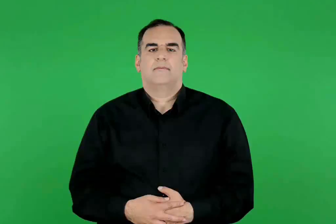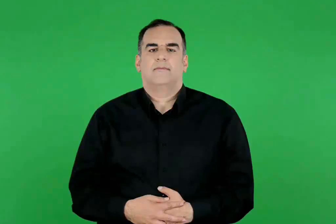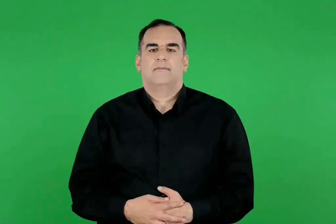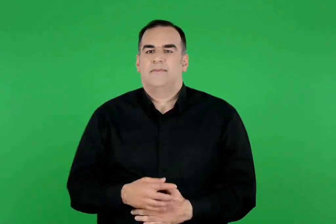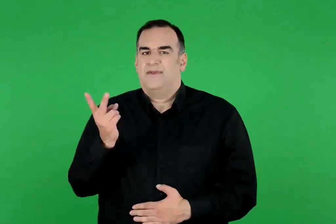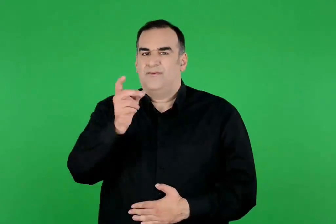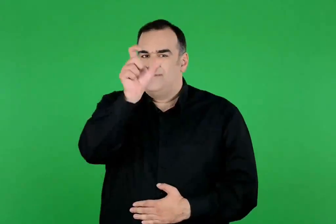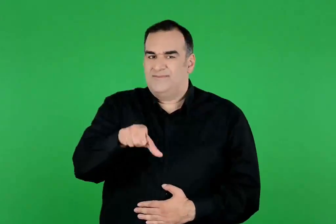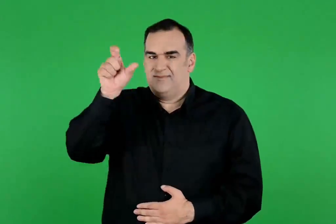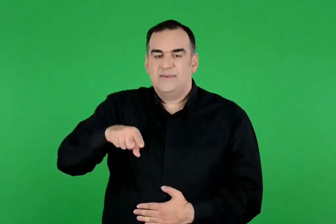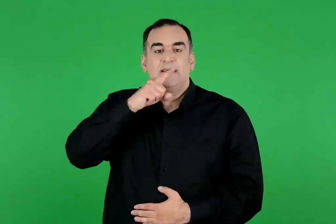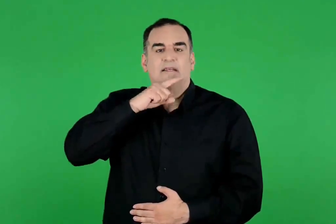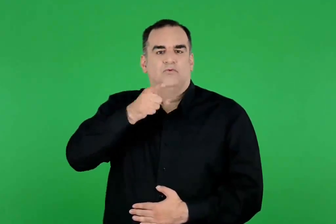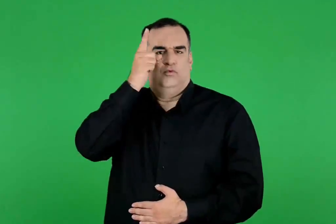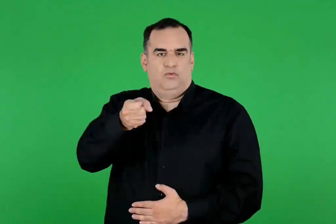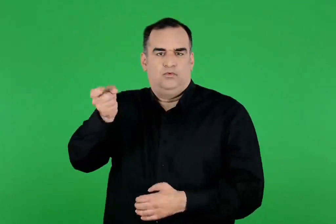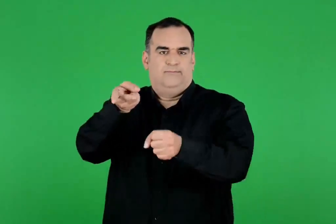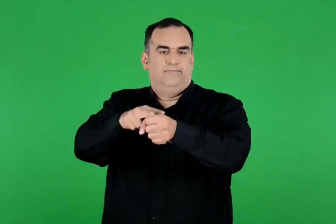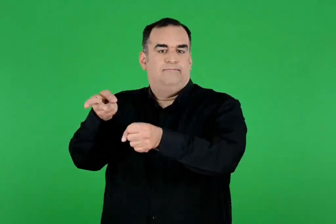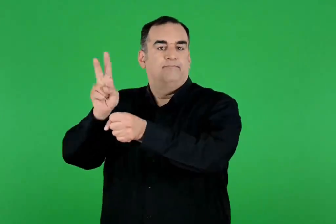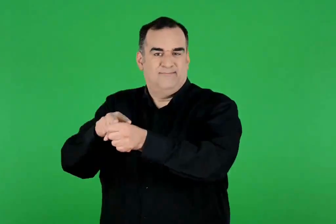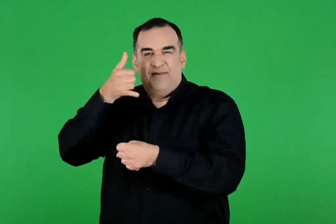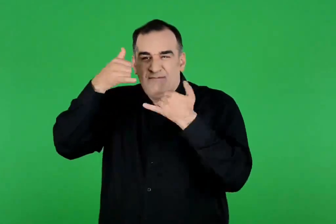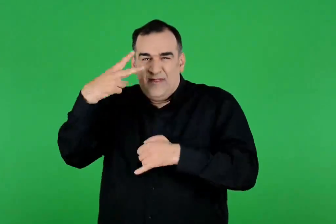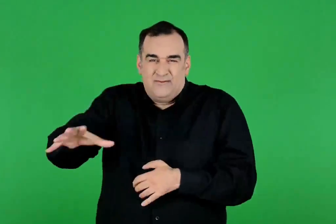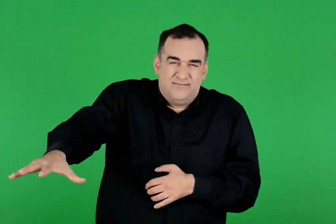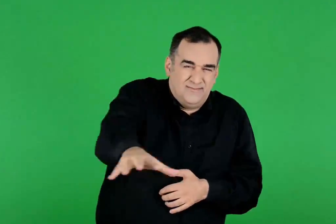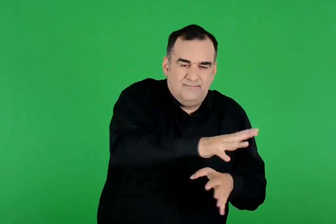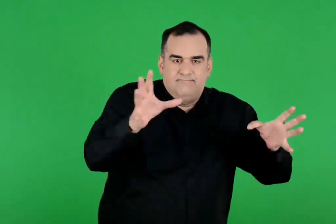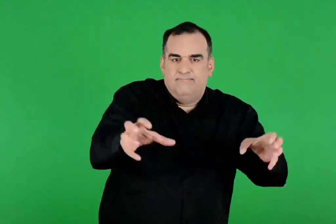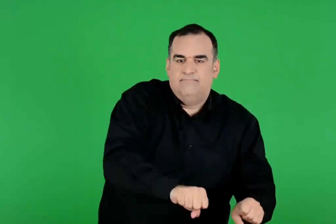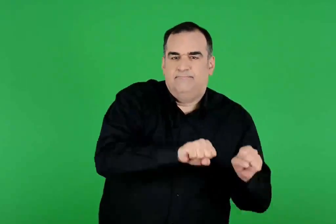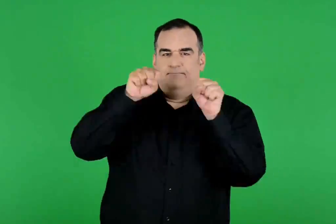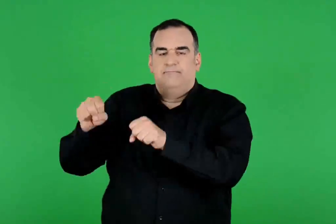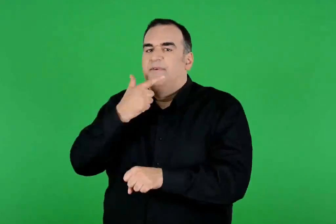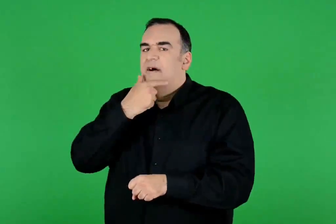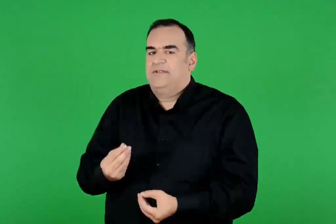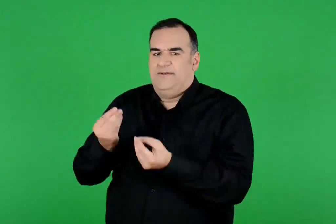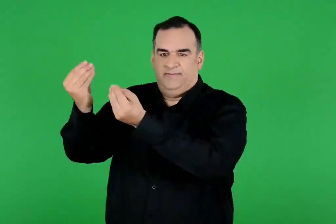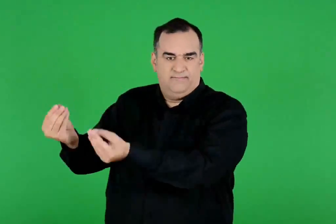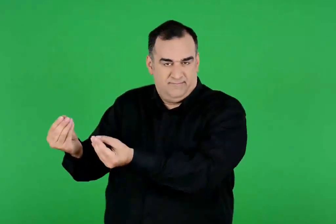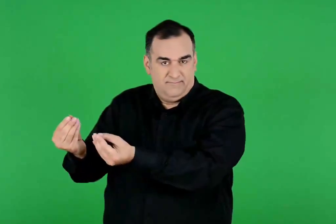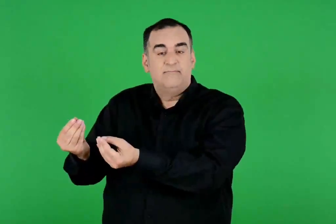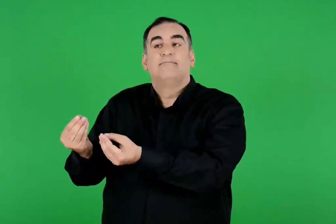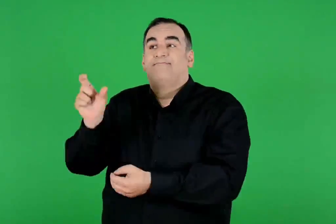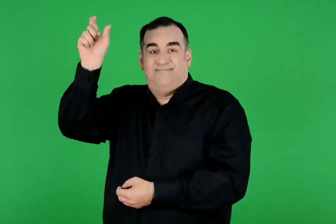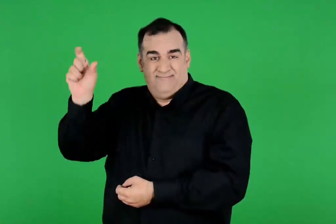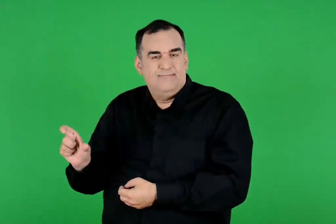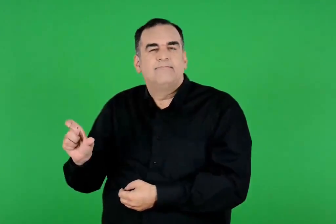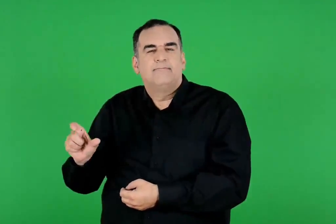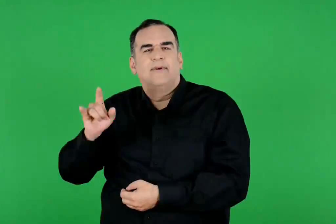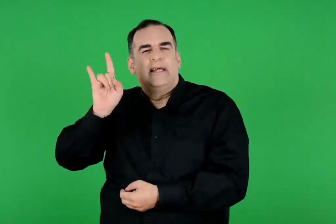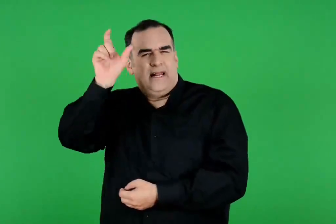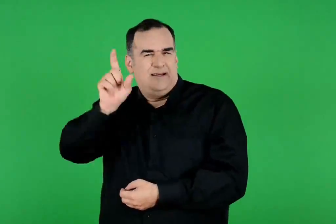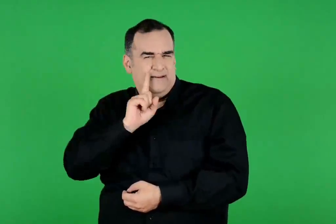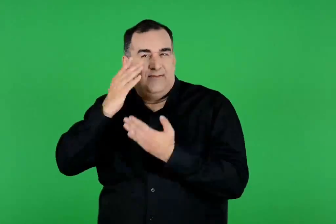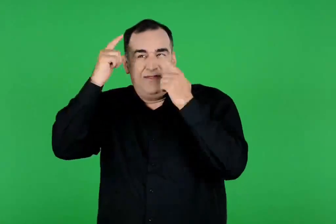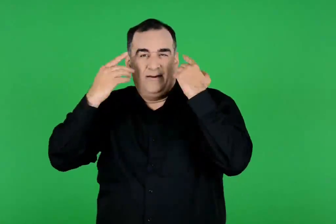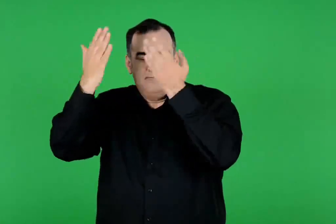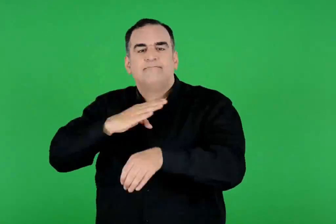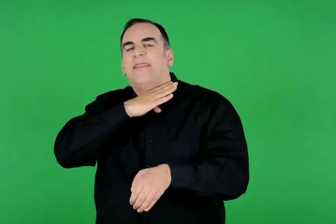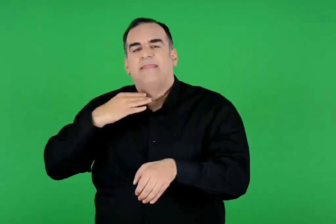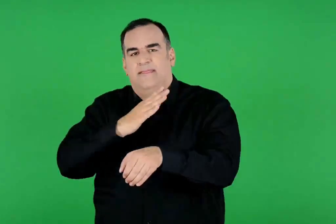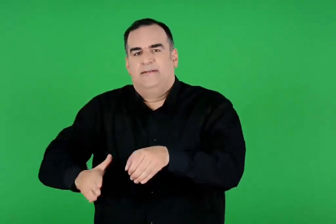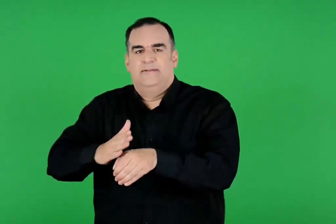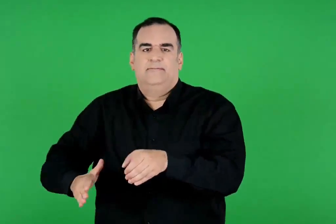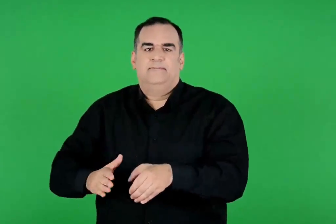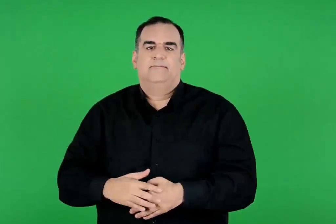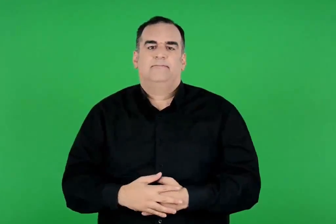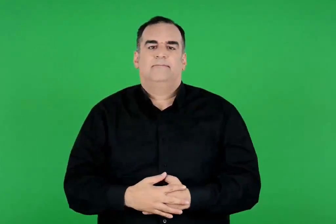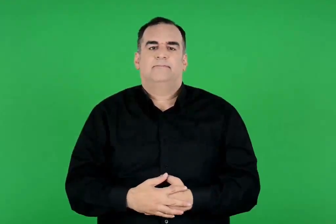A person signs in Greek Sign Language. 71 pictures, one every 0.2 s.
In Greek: ο ηρακλής σκότωσε και τους δυο , κι έφερε τα βόδια στον ευρυσθέα , που τα θυσίασε στη θεά ήρα
